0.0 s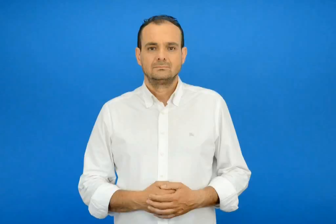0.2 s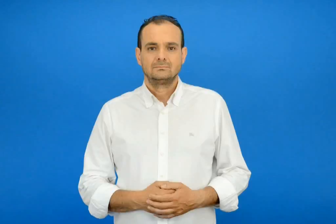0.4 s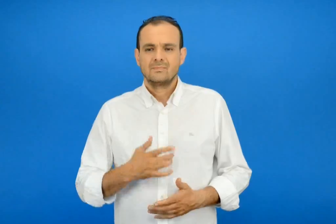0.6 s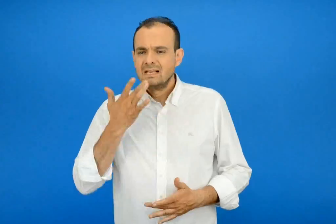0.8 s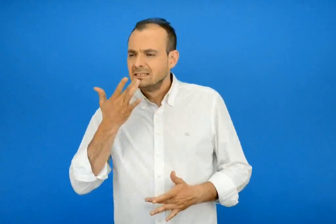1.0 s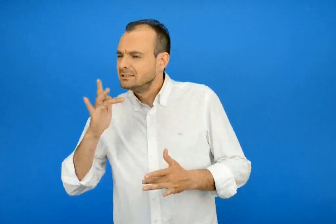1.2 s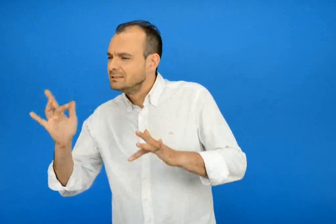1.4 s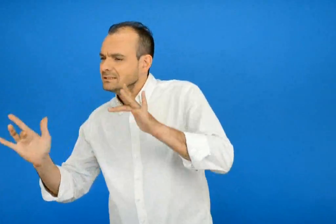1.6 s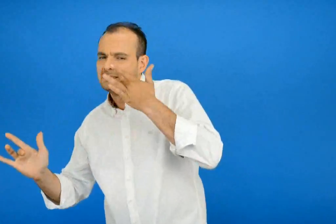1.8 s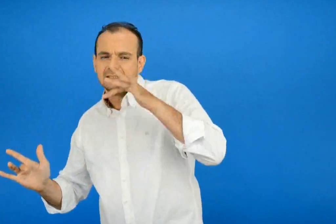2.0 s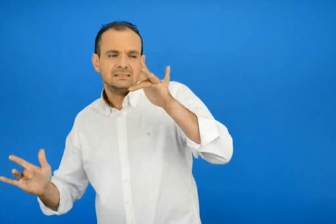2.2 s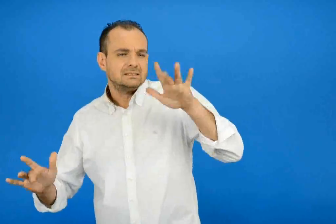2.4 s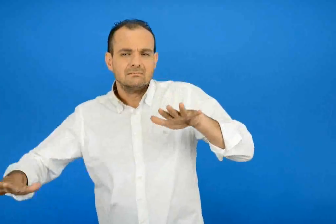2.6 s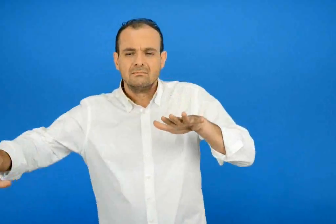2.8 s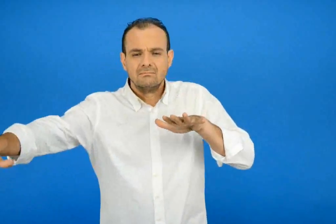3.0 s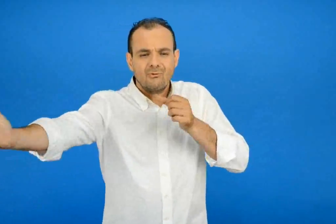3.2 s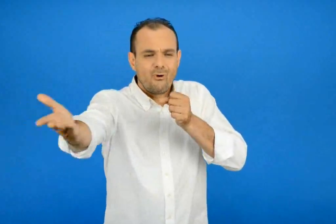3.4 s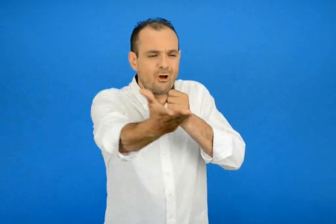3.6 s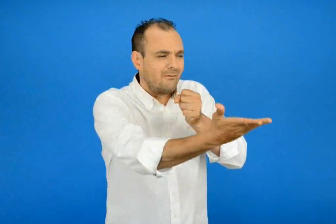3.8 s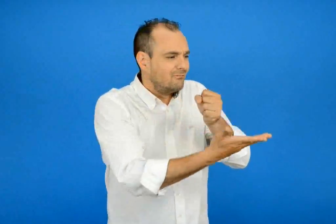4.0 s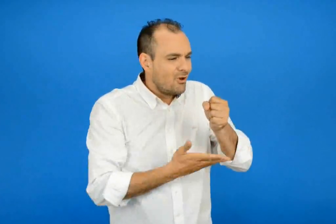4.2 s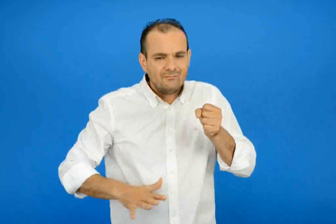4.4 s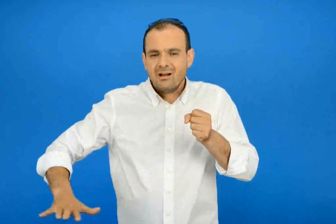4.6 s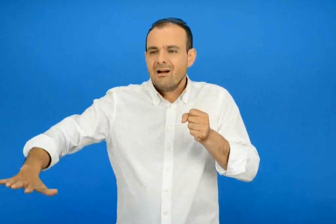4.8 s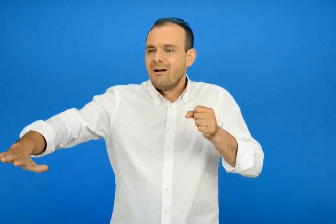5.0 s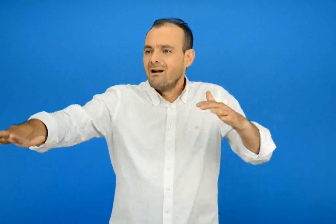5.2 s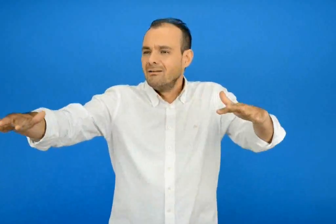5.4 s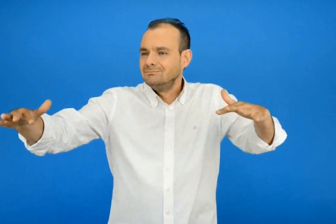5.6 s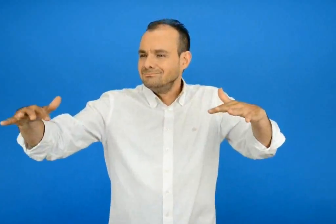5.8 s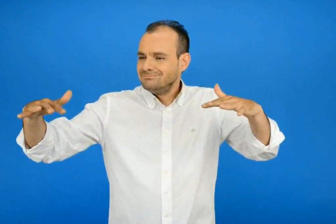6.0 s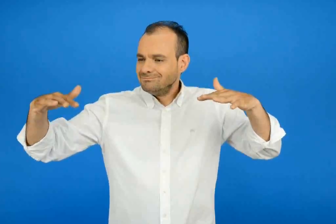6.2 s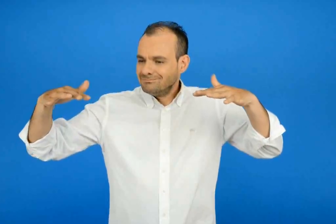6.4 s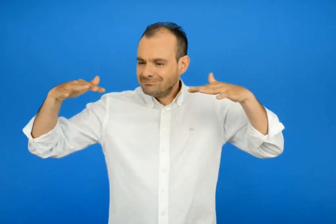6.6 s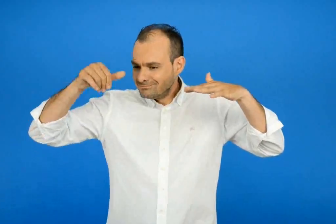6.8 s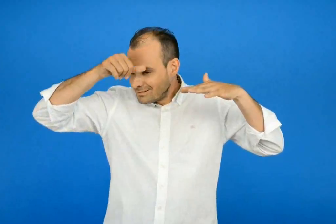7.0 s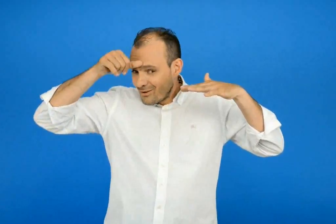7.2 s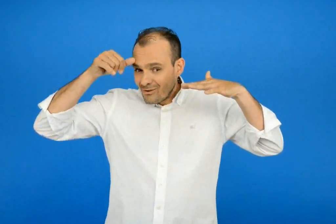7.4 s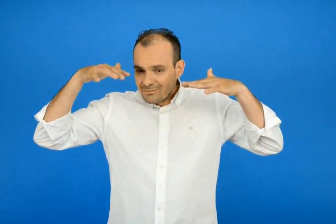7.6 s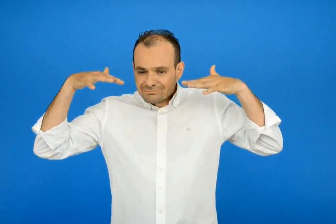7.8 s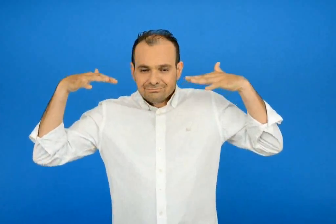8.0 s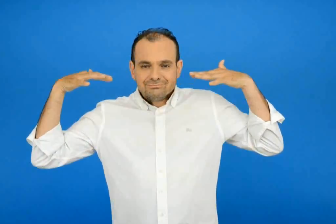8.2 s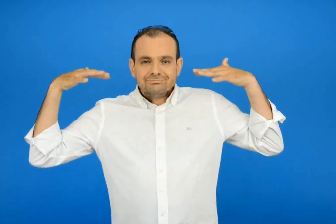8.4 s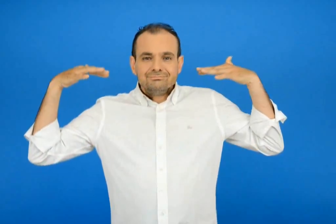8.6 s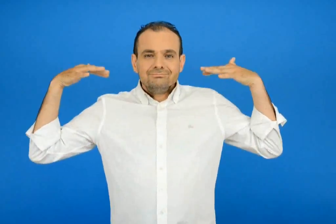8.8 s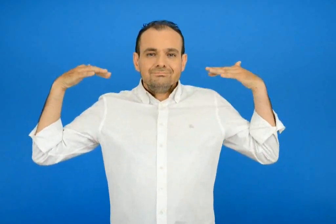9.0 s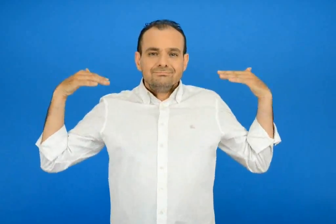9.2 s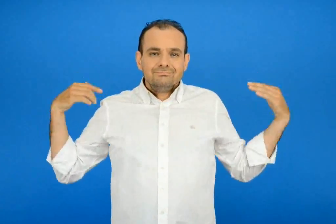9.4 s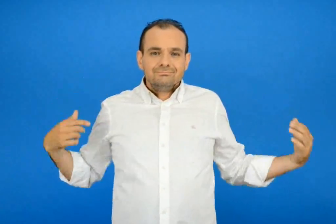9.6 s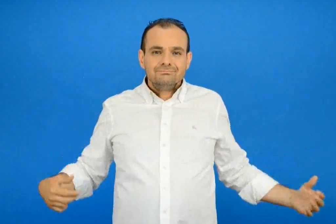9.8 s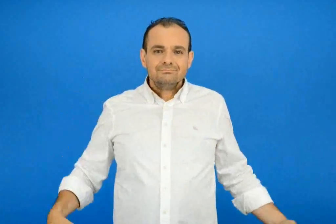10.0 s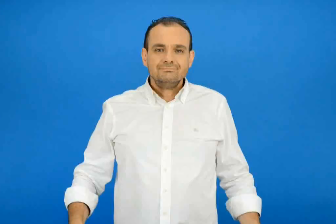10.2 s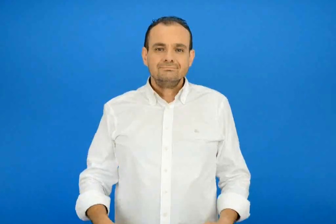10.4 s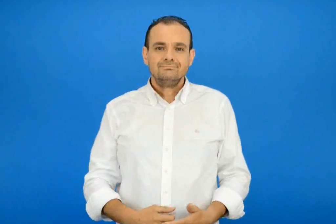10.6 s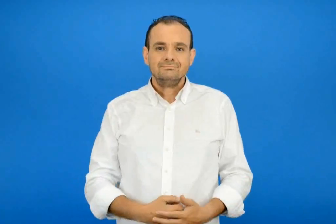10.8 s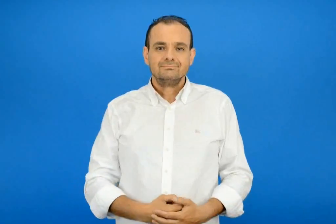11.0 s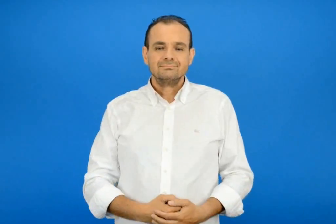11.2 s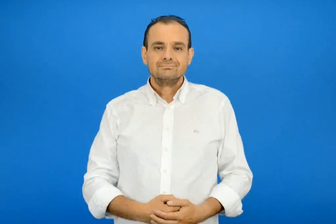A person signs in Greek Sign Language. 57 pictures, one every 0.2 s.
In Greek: έρχομαι μέσα από τα χρυσαφένια χωράφια
